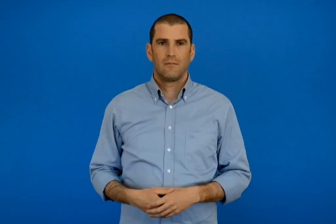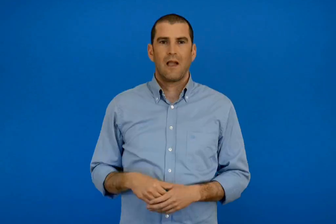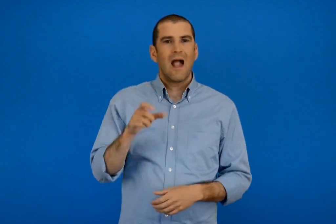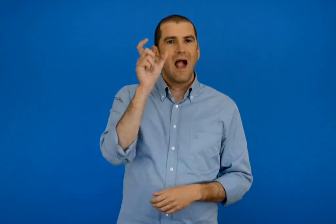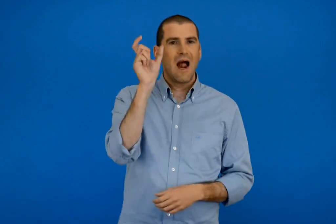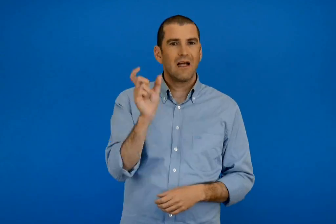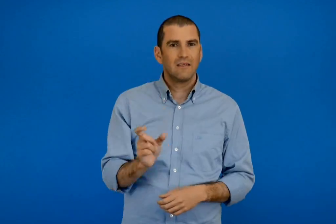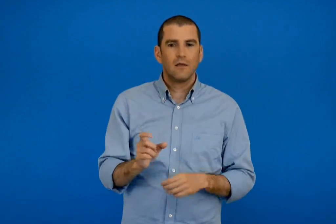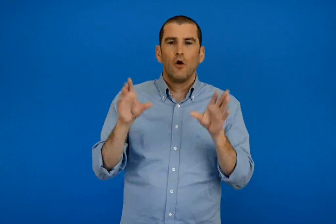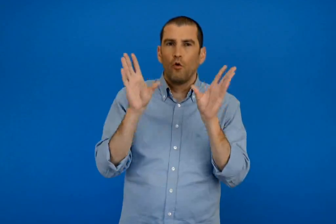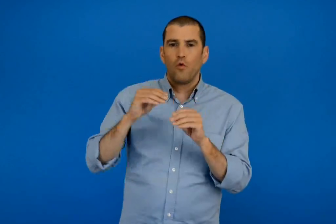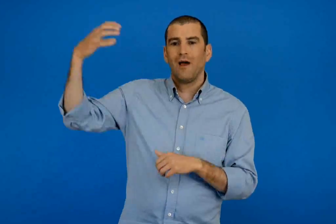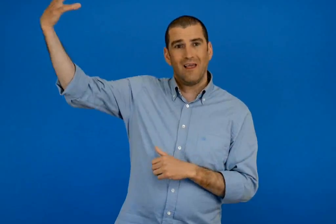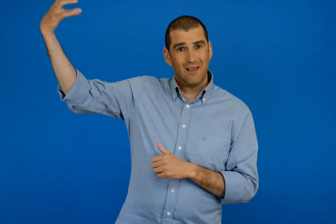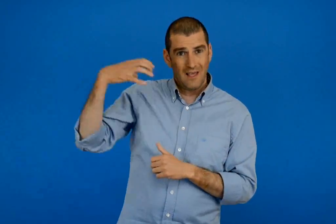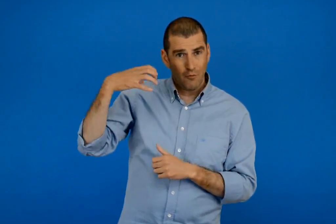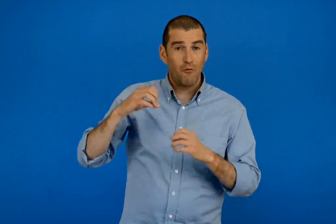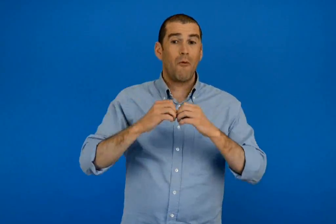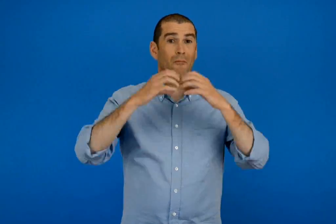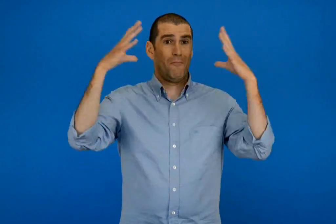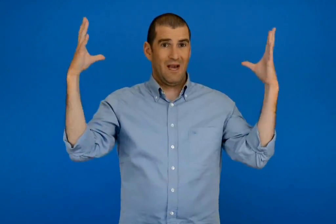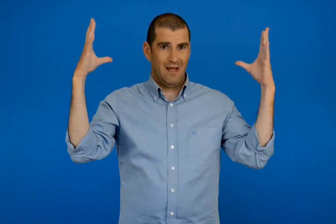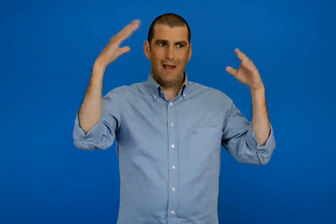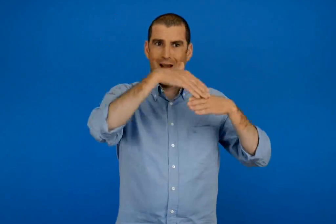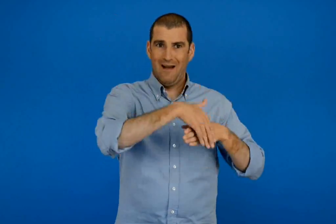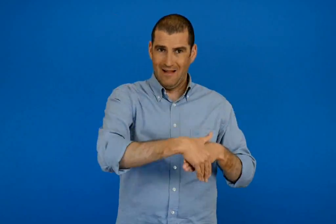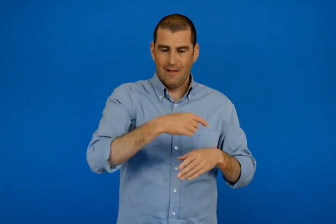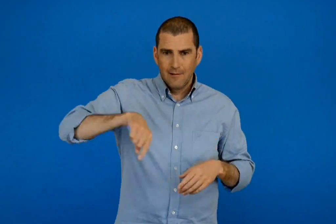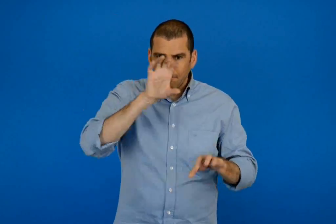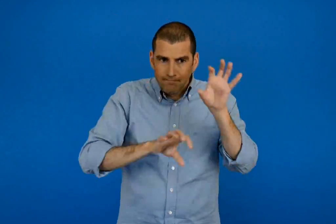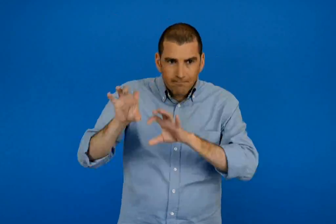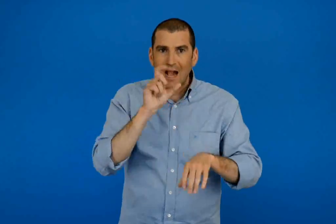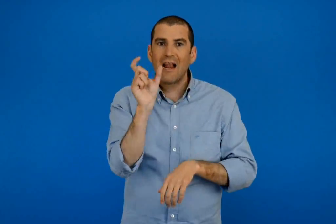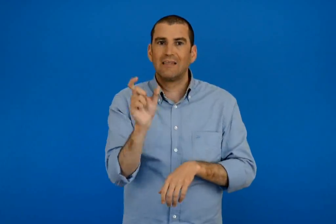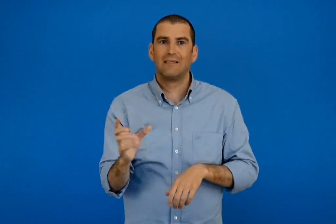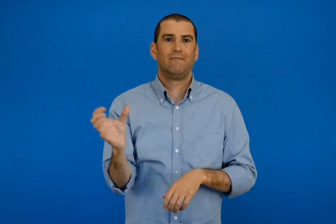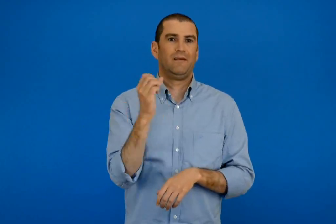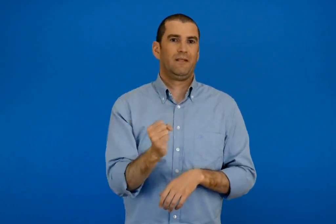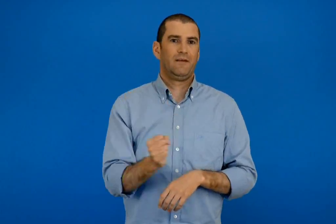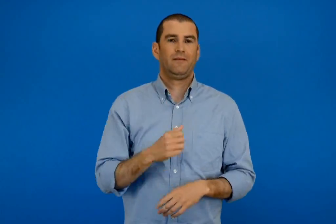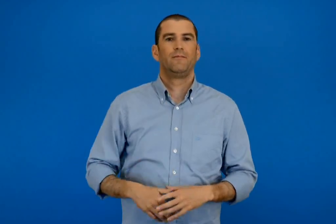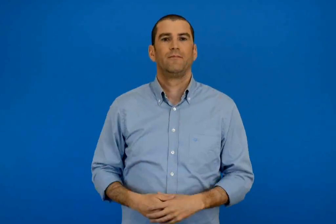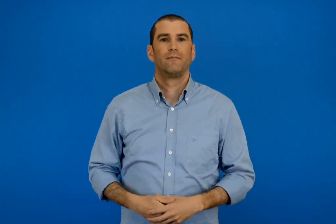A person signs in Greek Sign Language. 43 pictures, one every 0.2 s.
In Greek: βρίσκουμε και λέμε λέξεις για τον ήλιο τη μέρα και τη νύχτα
